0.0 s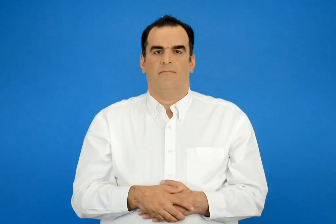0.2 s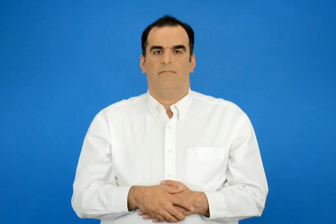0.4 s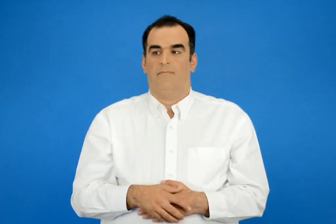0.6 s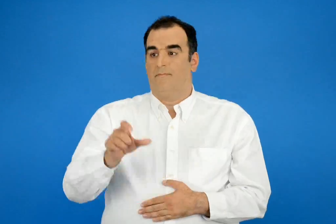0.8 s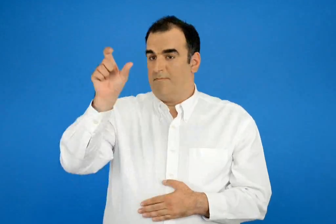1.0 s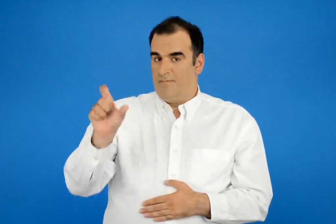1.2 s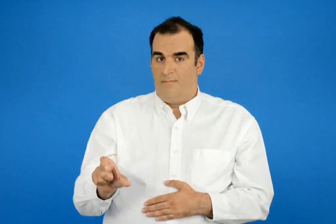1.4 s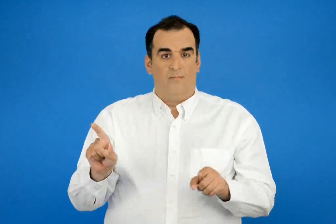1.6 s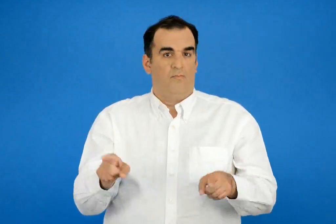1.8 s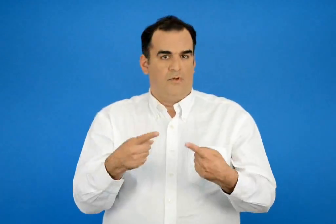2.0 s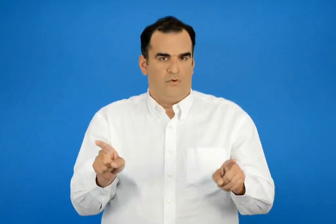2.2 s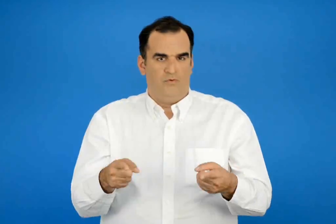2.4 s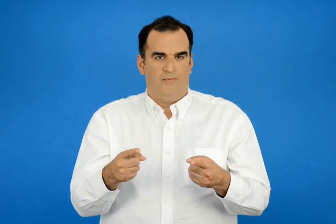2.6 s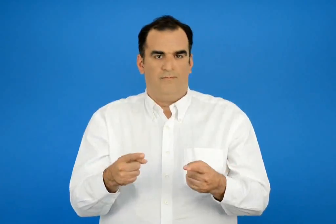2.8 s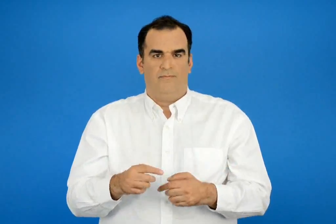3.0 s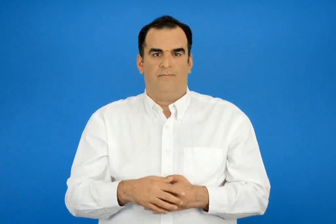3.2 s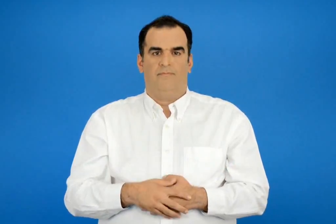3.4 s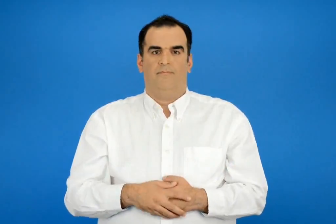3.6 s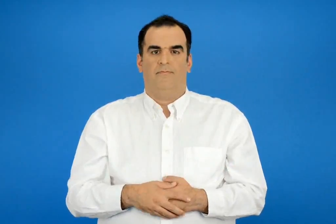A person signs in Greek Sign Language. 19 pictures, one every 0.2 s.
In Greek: μουσικός
